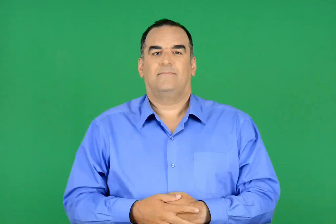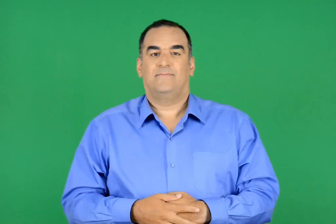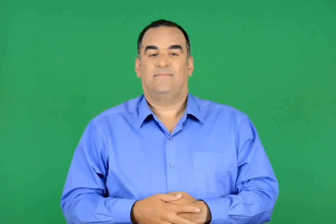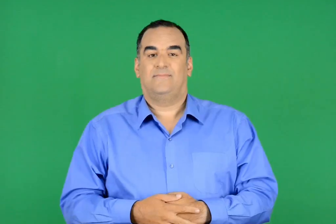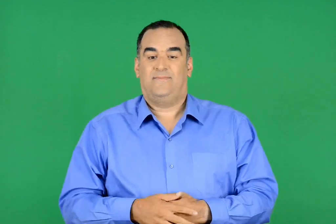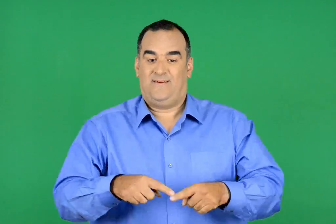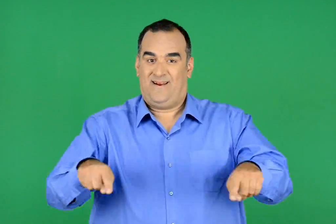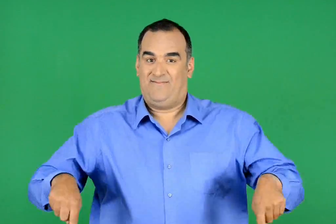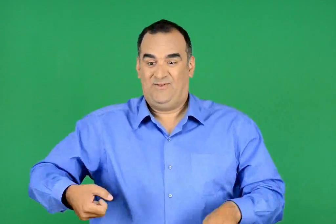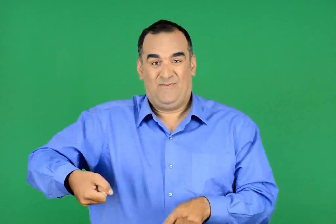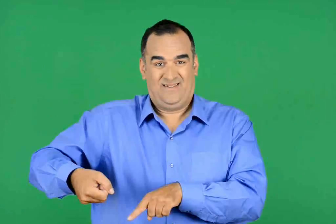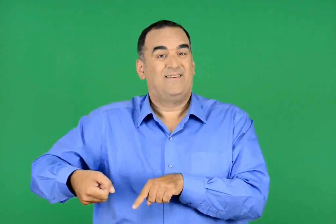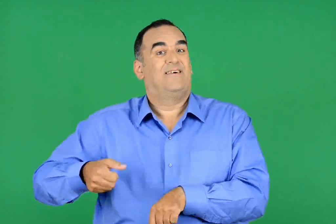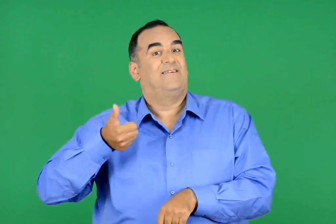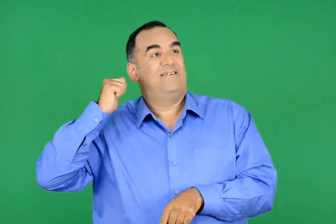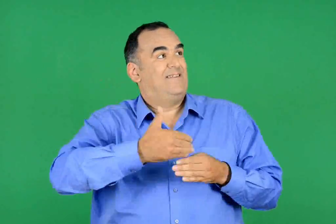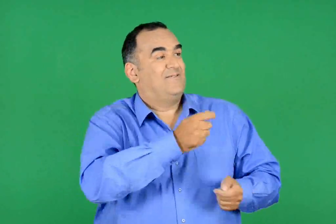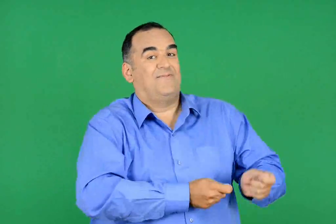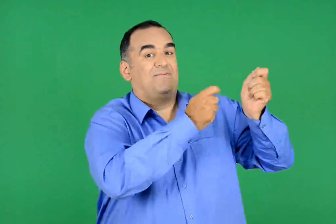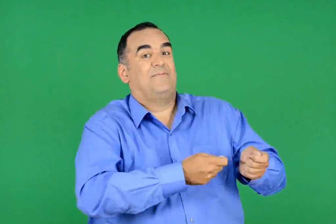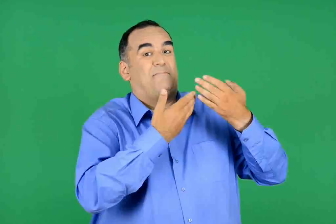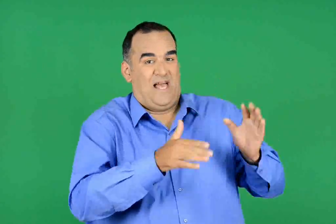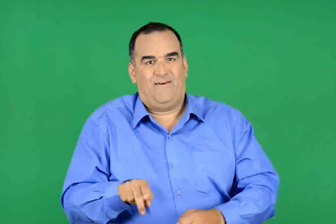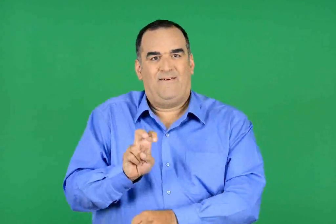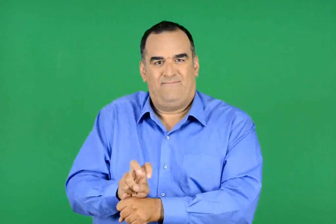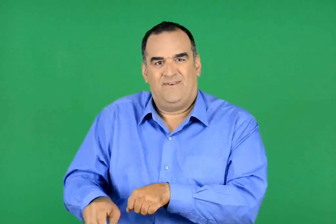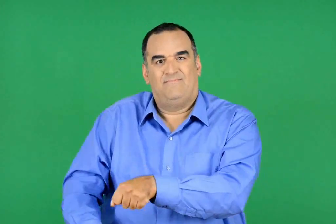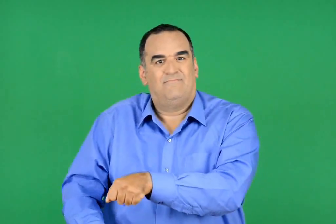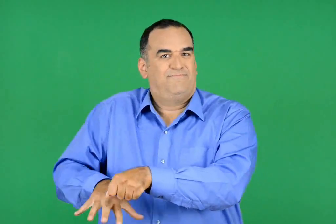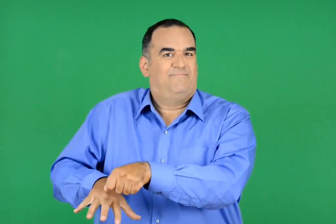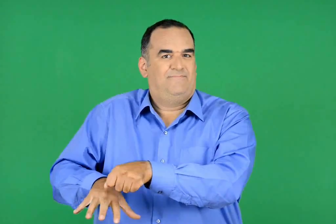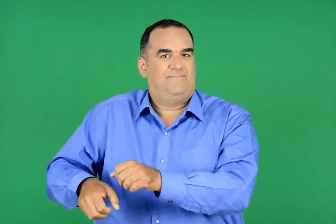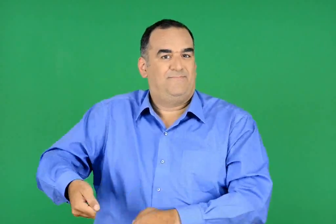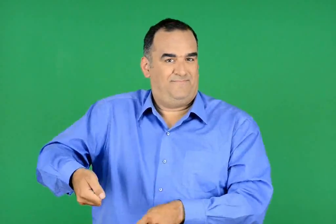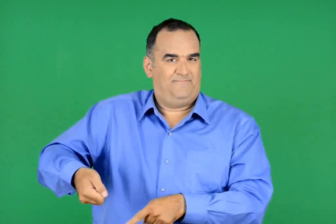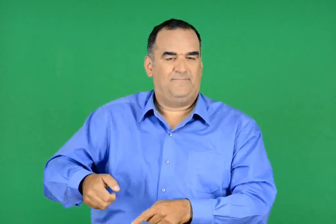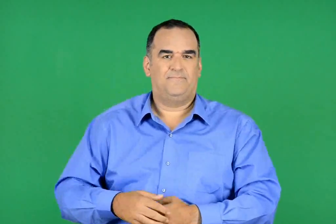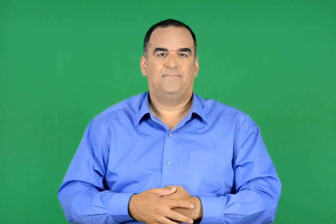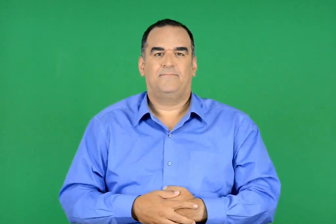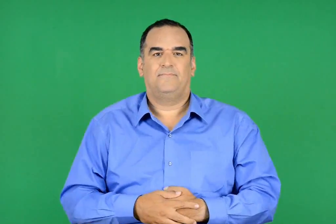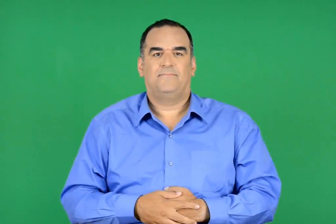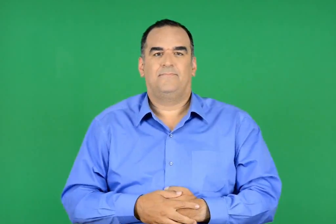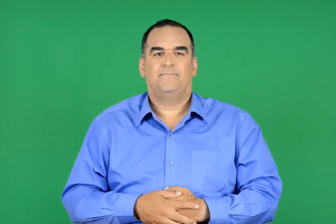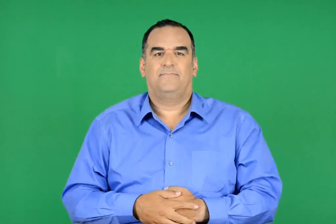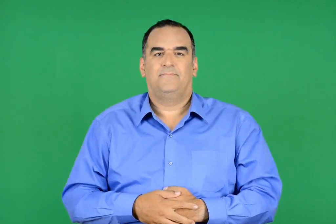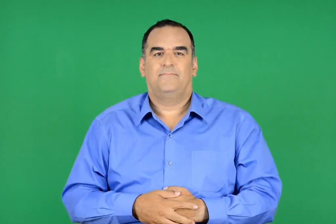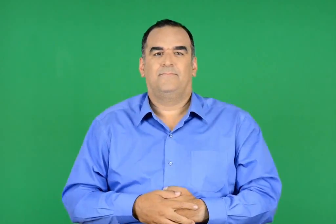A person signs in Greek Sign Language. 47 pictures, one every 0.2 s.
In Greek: στην αυλή υπήρχε ένας κάδος µε λίγο ασβέστη , από προχτές που είχαν ασπρίσει τους τοίχους
